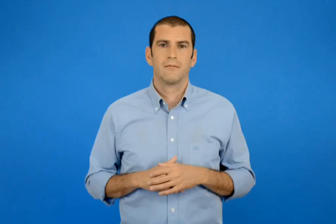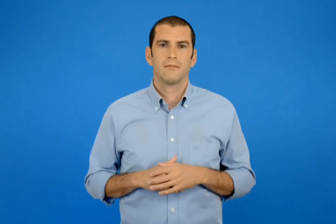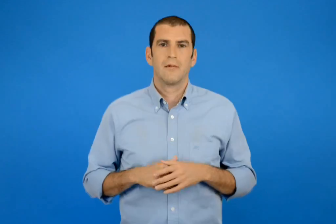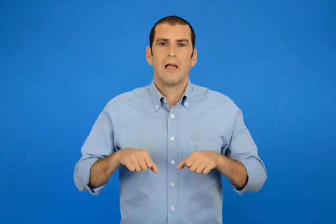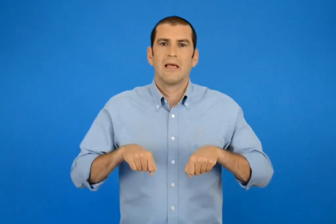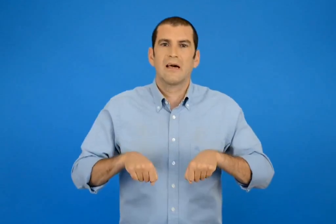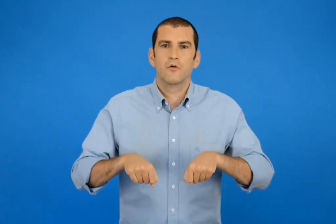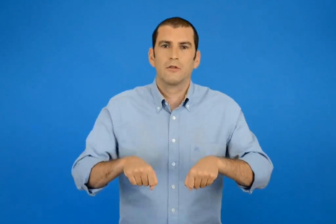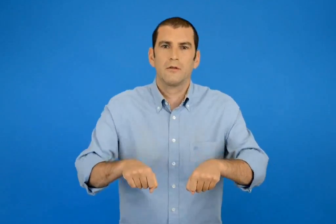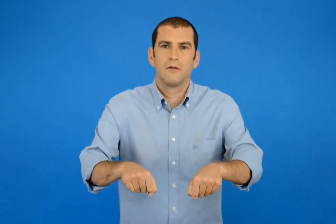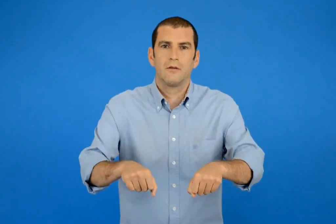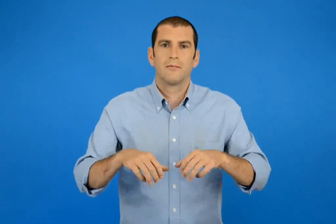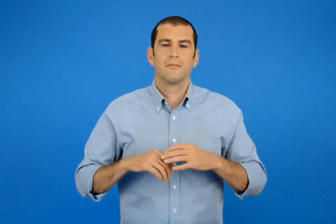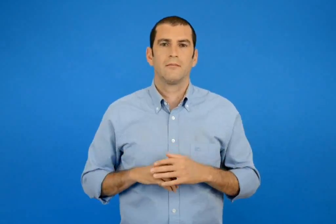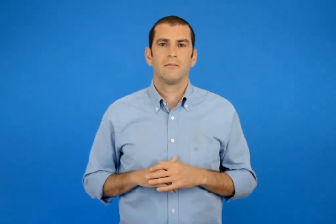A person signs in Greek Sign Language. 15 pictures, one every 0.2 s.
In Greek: καρότσι
